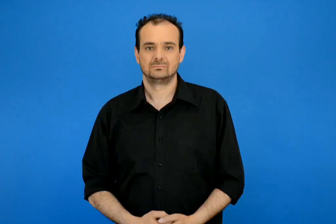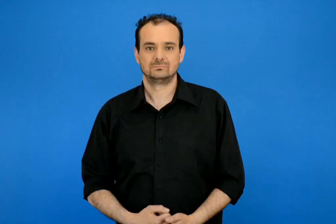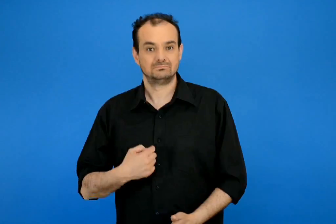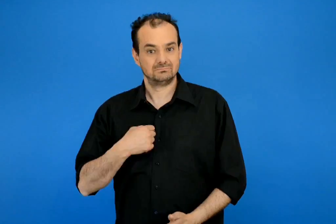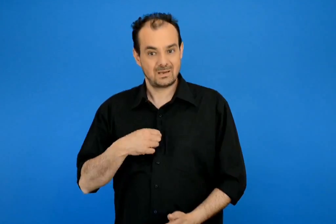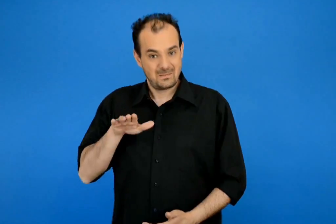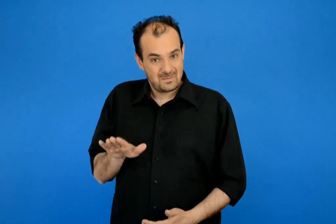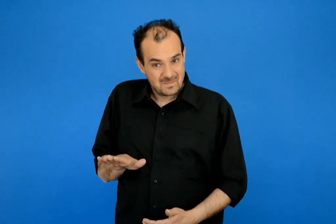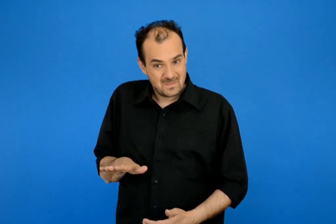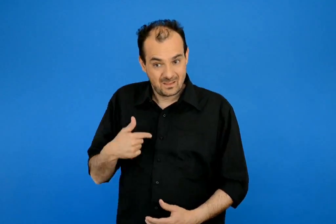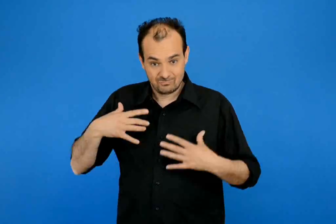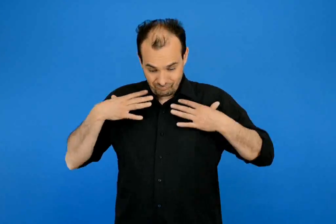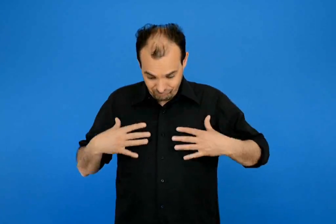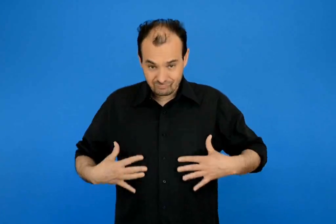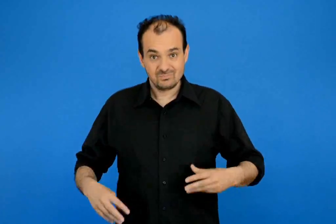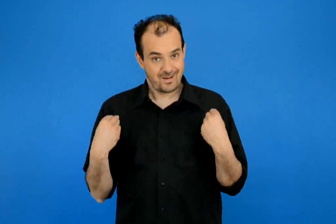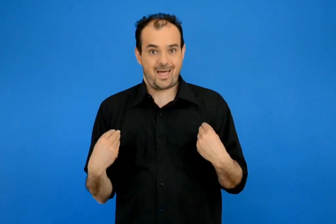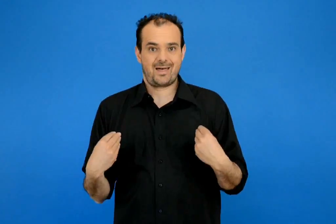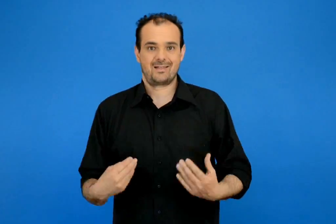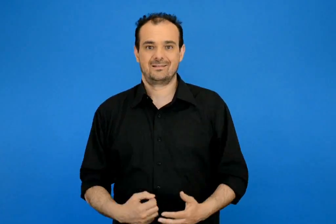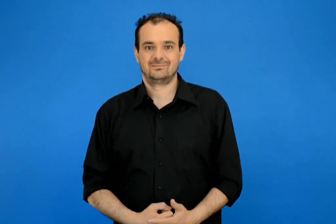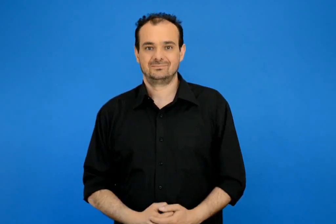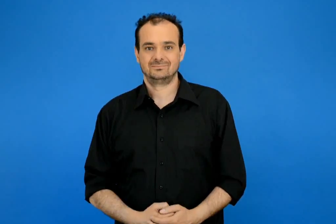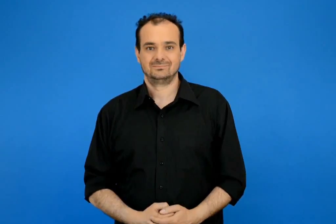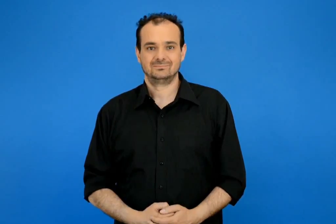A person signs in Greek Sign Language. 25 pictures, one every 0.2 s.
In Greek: εδώ είμαι παιδάκι φοράω τα καλά μου
